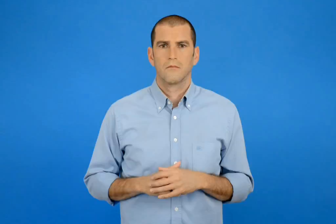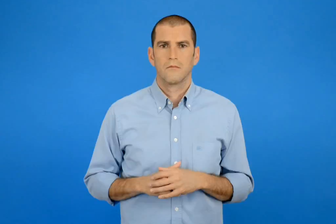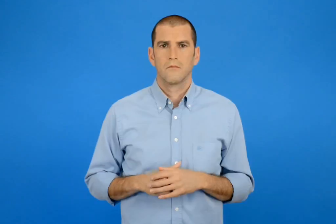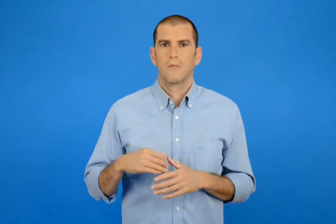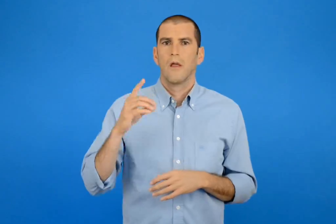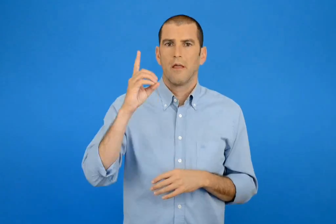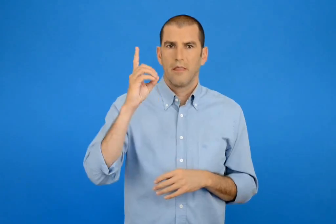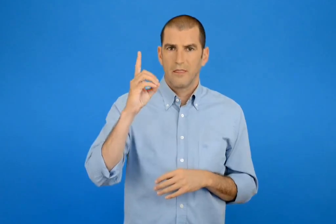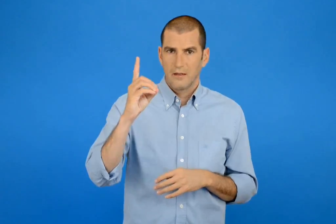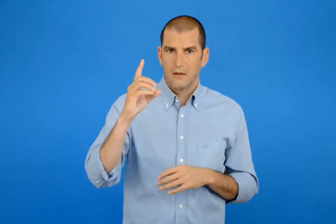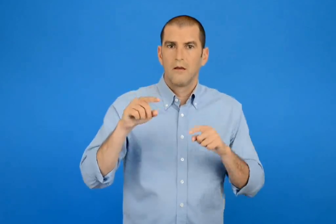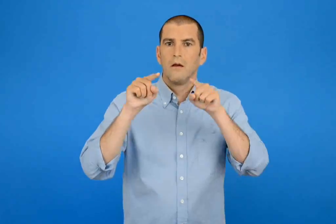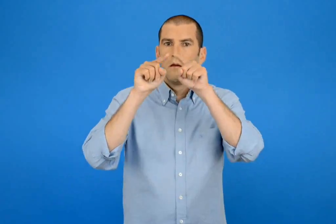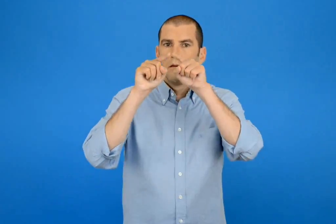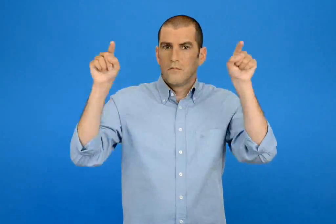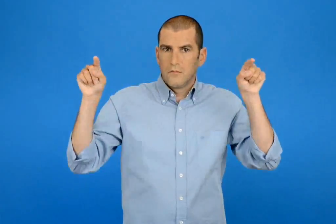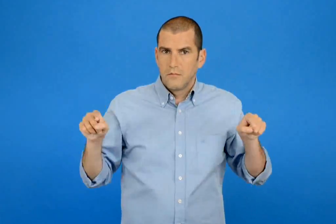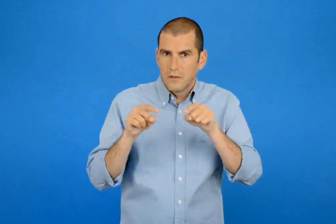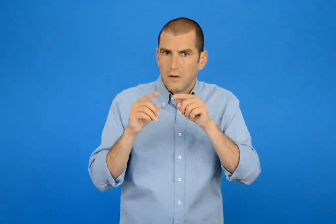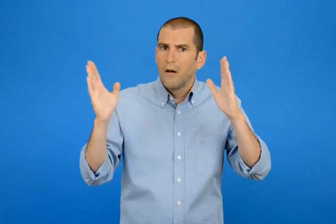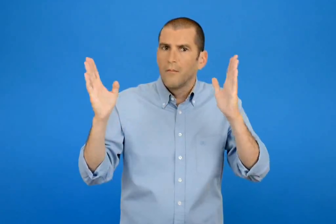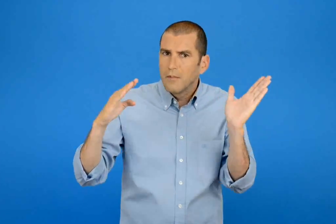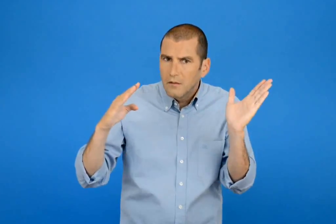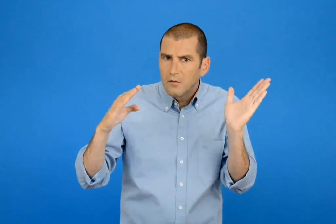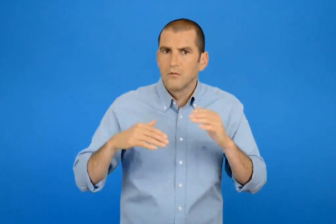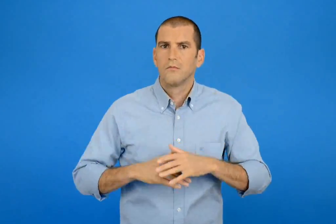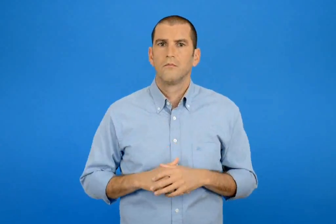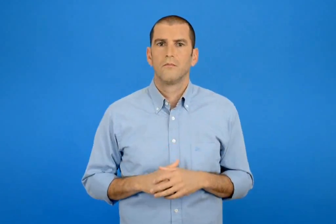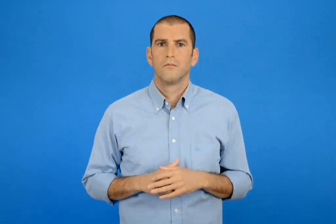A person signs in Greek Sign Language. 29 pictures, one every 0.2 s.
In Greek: δ το πλάγιο παραλληλόγραμμο ;
